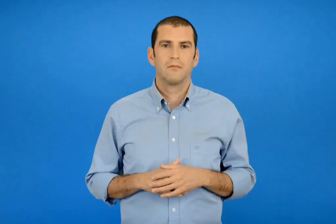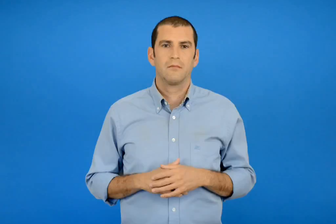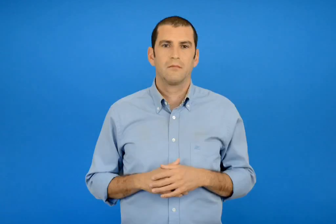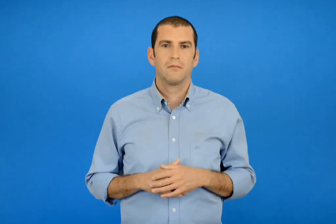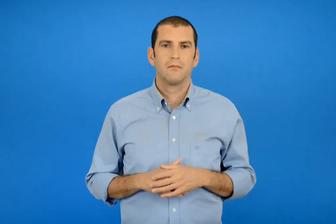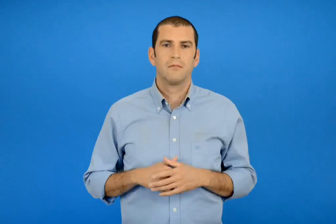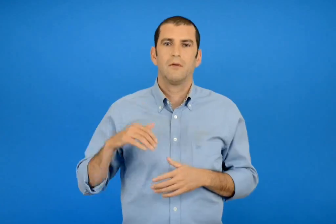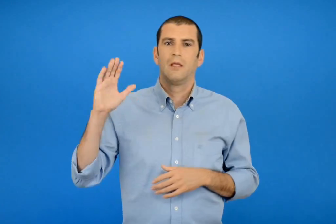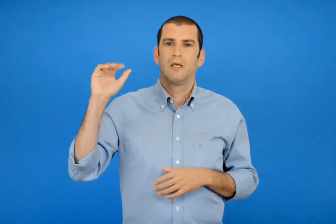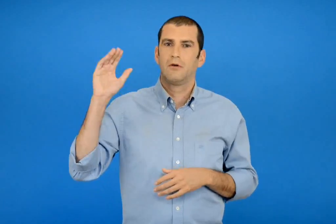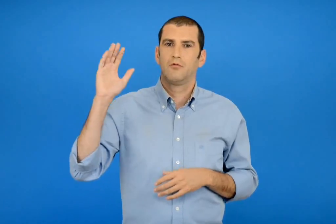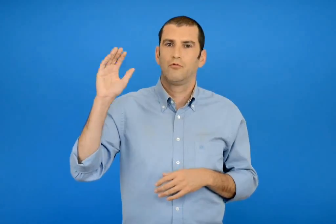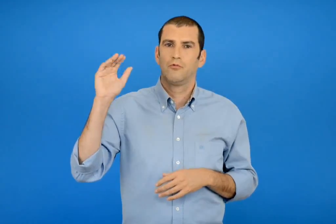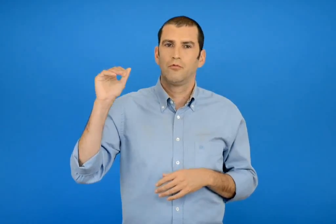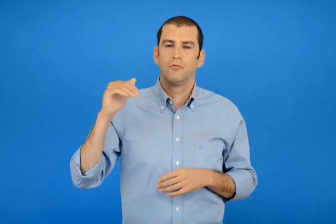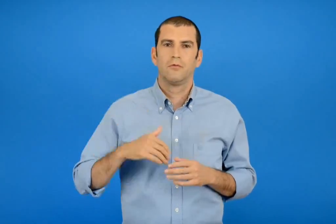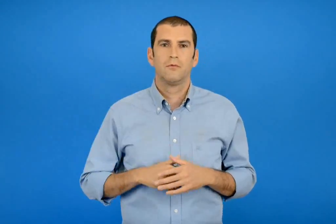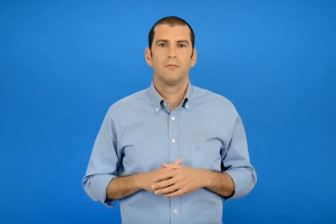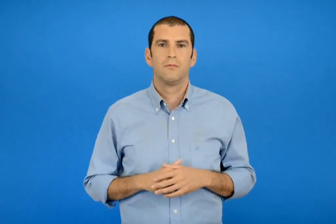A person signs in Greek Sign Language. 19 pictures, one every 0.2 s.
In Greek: ιούλιος
